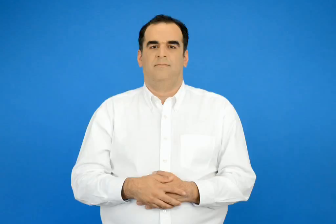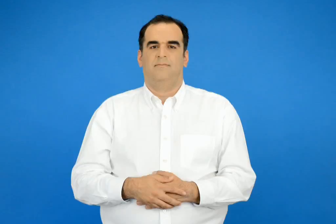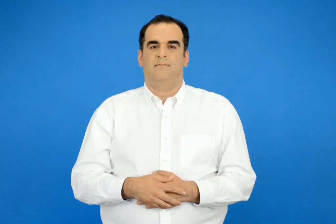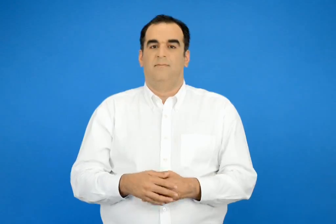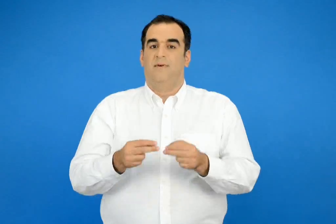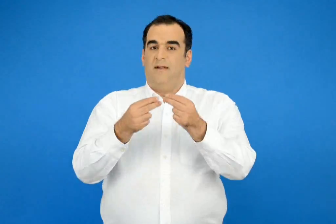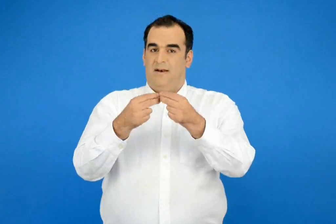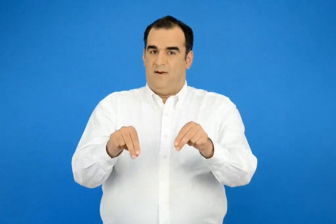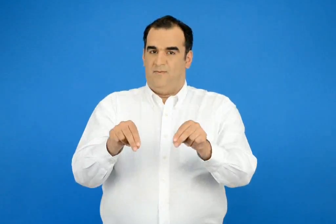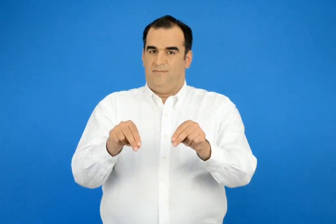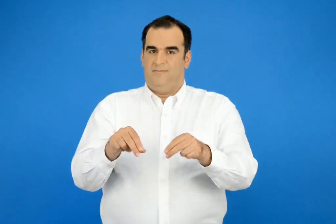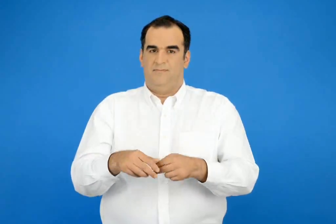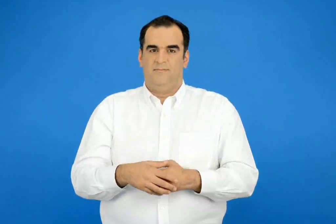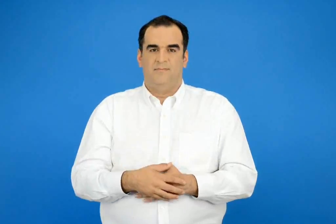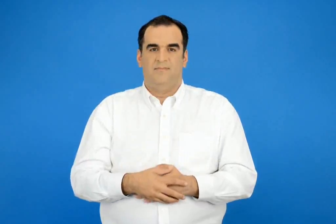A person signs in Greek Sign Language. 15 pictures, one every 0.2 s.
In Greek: λύνω
